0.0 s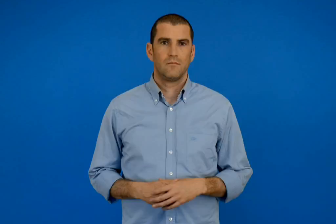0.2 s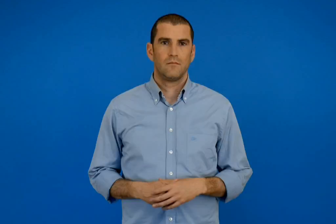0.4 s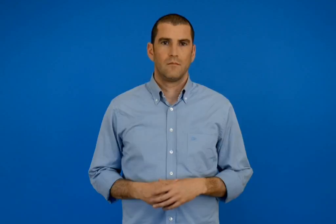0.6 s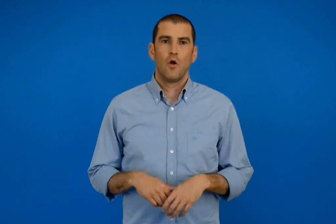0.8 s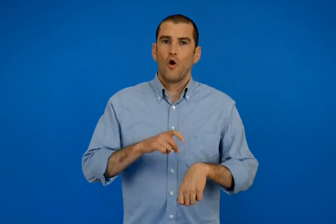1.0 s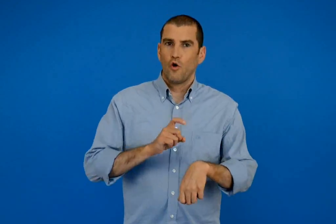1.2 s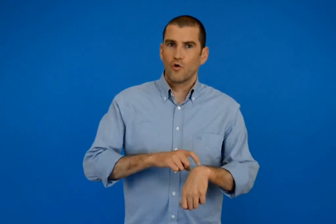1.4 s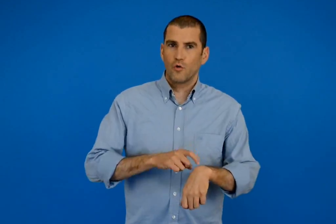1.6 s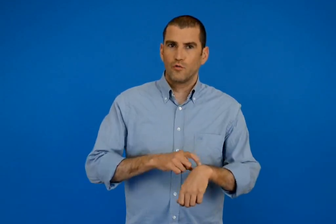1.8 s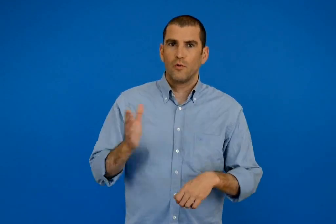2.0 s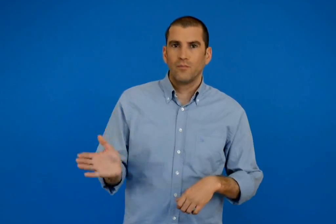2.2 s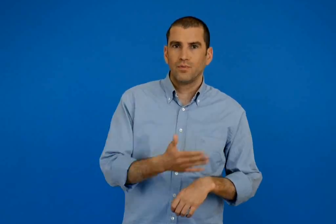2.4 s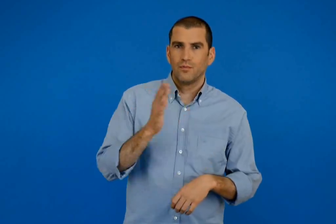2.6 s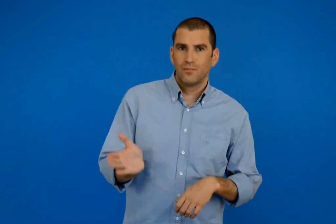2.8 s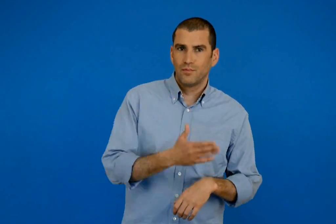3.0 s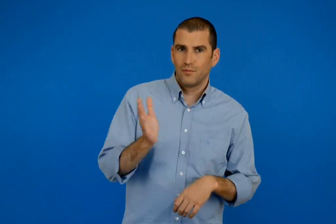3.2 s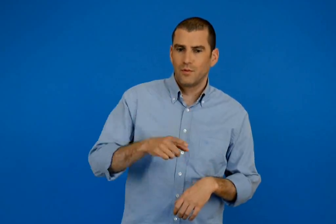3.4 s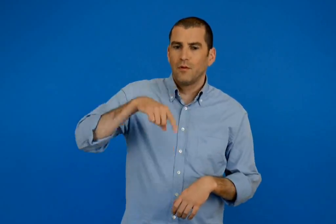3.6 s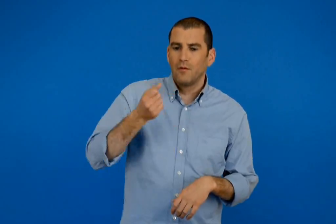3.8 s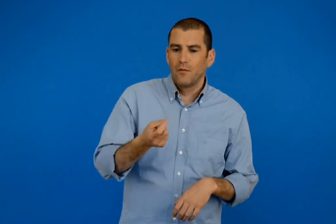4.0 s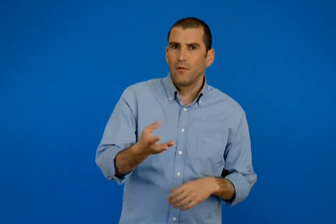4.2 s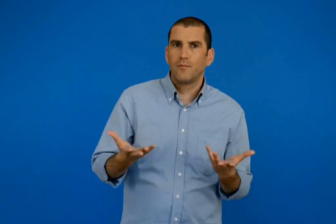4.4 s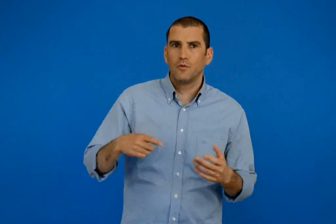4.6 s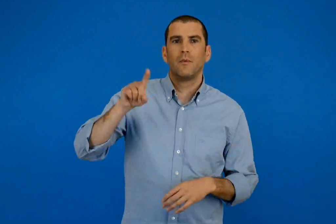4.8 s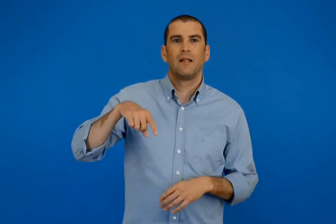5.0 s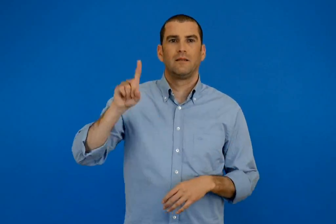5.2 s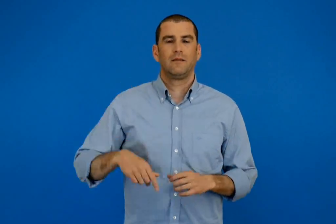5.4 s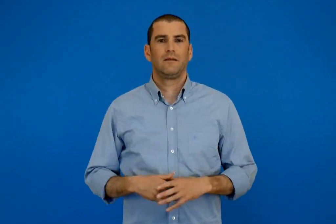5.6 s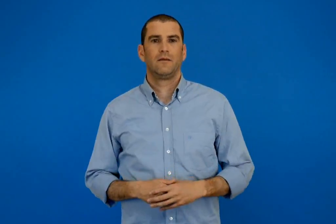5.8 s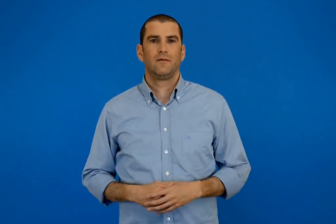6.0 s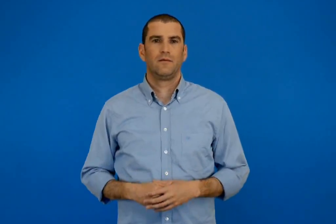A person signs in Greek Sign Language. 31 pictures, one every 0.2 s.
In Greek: μετράμε το χρόνο που περνάει και με μέρες
